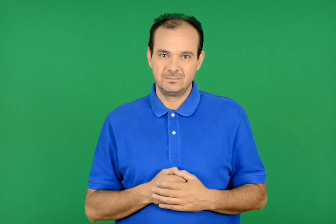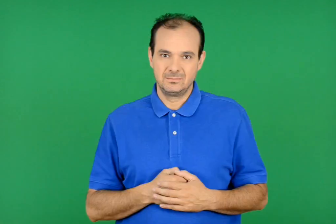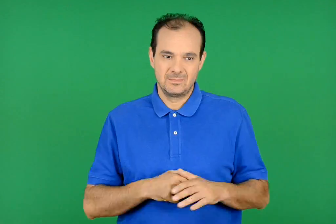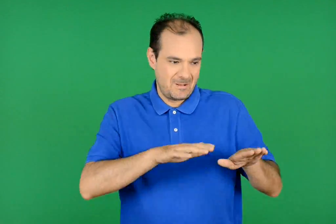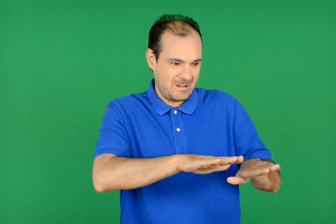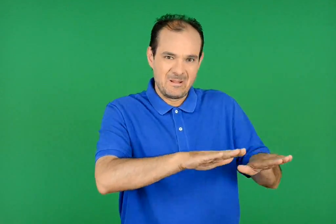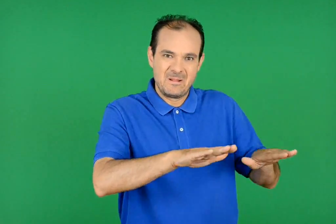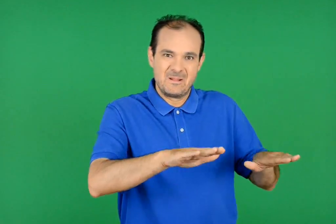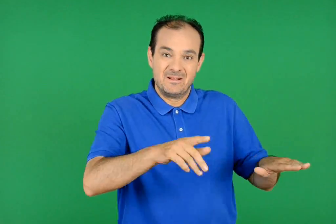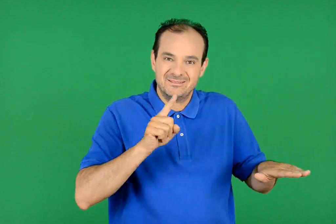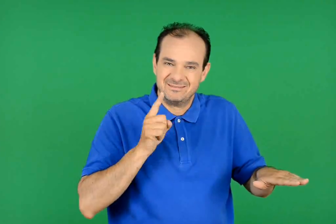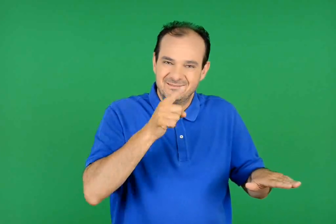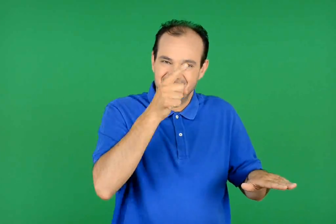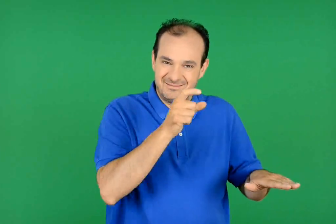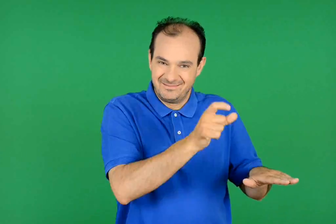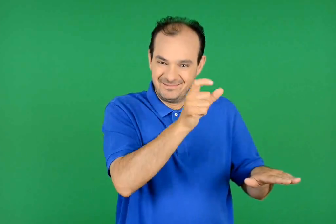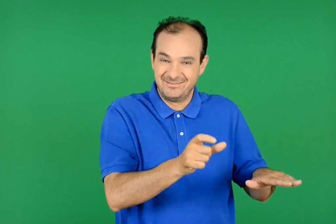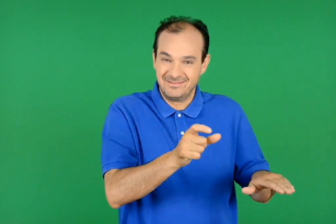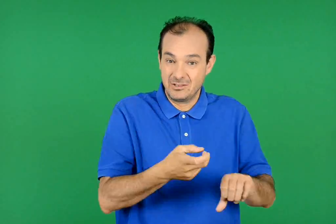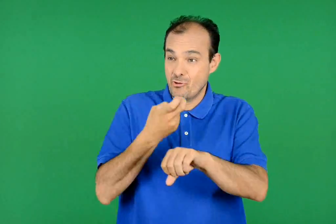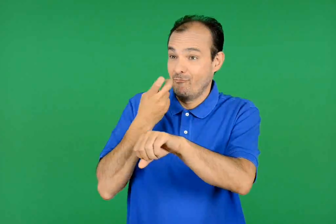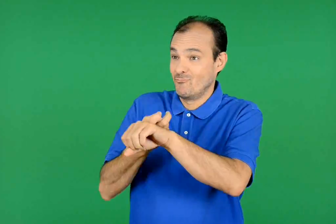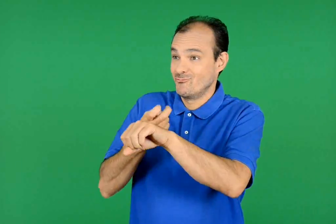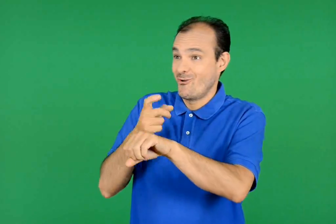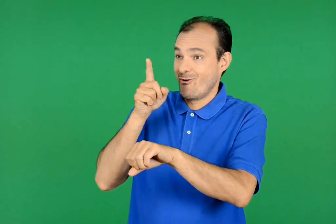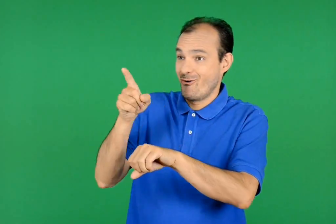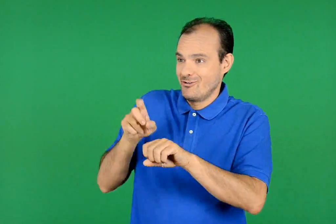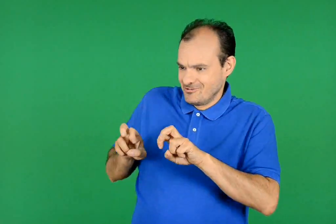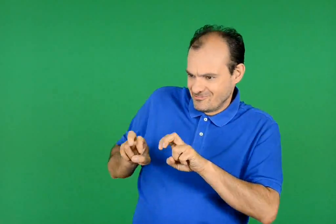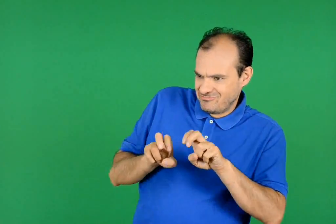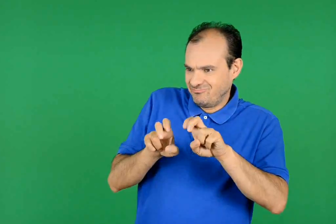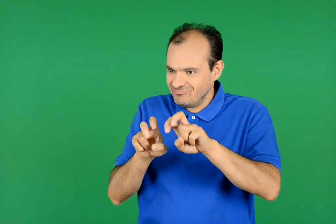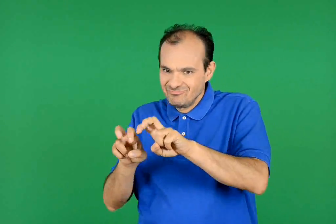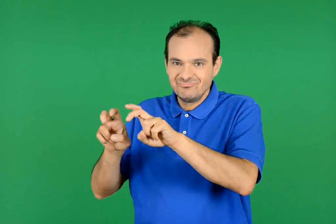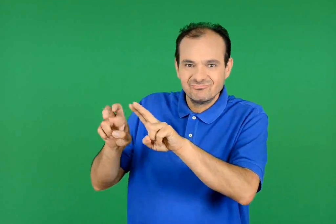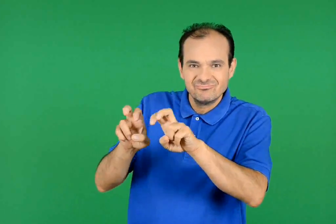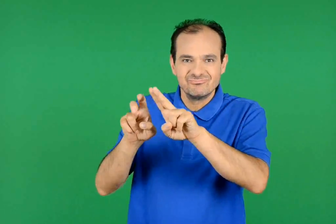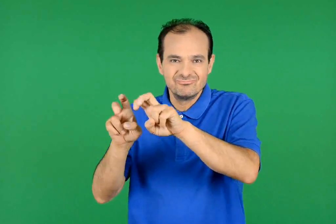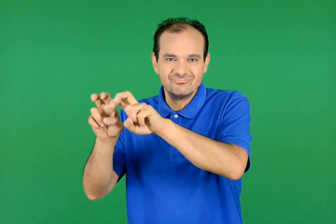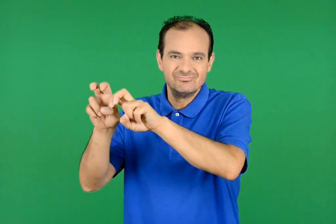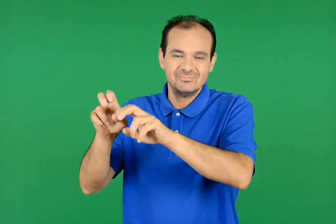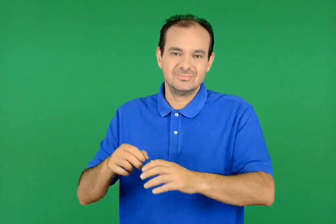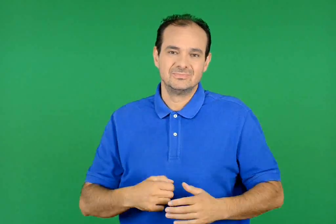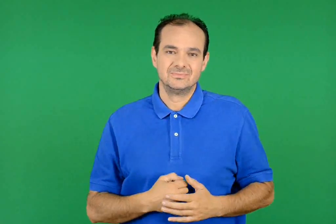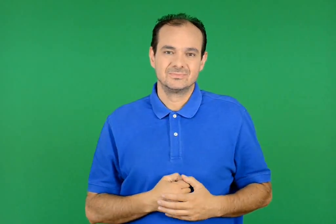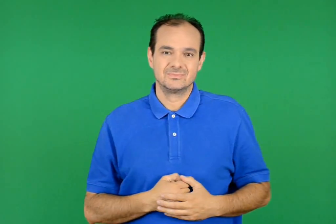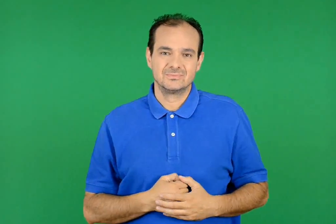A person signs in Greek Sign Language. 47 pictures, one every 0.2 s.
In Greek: οι μικροί ταξιδιώτες ανεβαίνουν στο βουνό
